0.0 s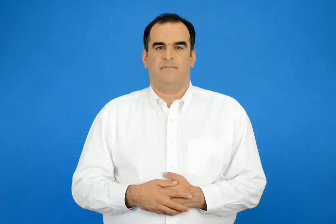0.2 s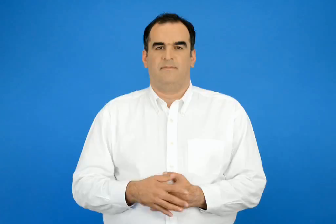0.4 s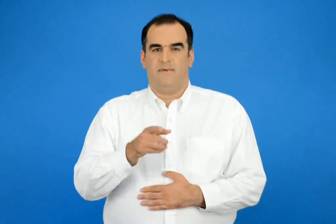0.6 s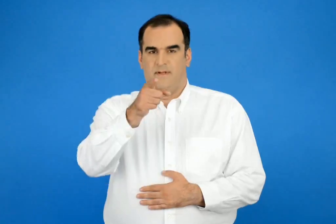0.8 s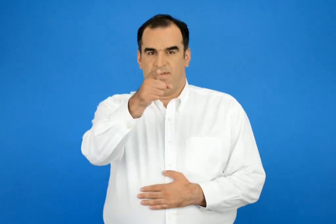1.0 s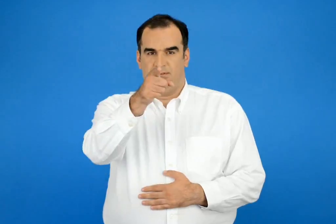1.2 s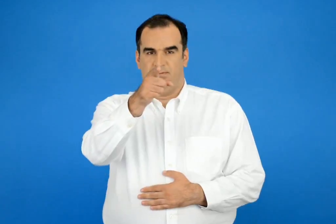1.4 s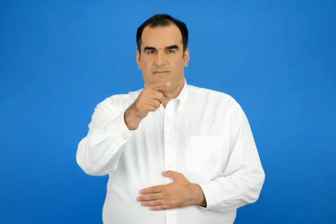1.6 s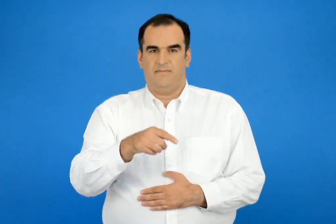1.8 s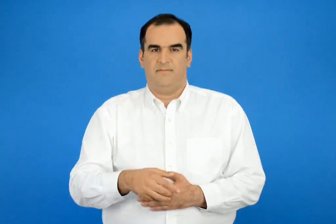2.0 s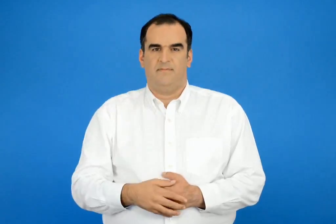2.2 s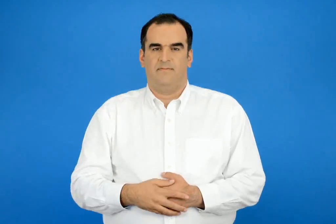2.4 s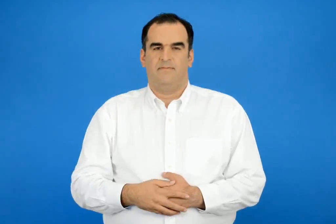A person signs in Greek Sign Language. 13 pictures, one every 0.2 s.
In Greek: εσύ
